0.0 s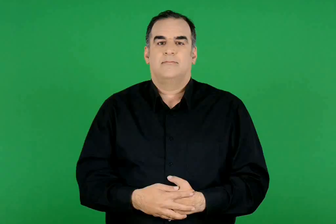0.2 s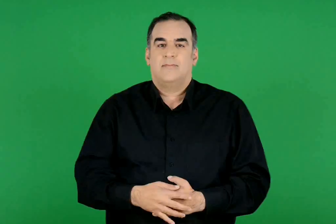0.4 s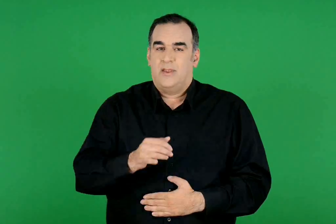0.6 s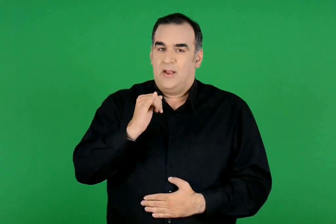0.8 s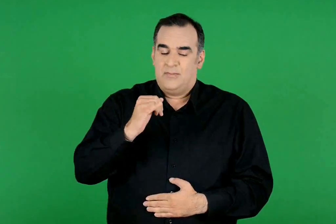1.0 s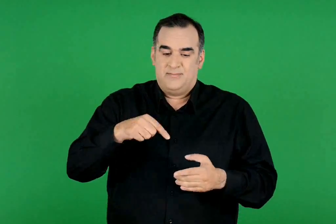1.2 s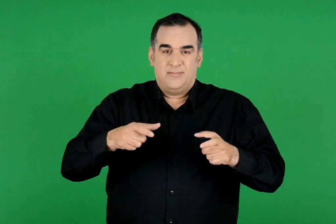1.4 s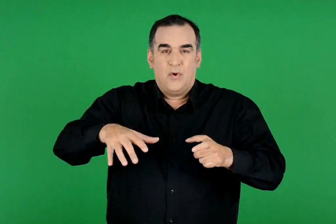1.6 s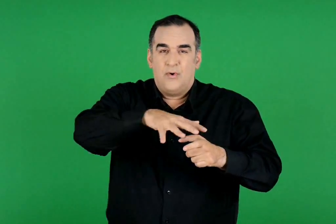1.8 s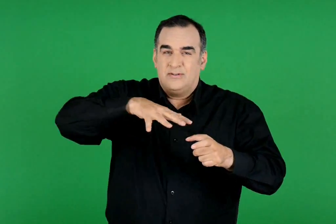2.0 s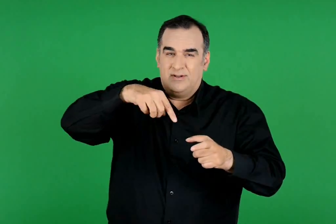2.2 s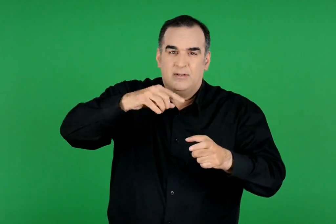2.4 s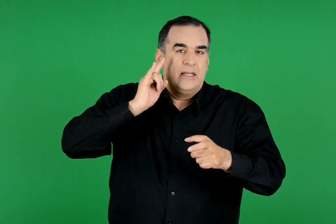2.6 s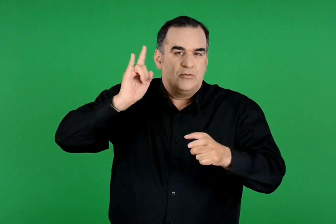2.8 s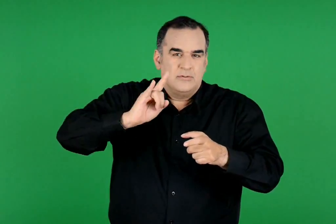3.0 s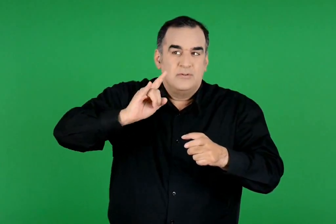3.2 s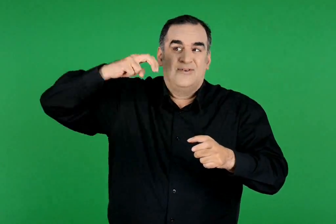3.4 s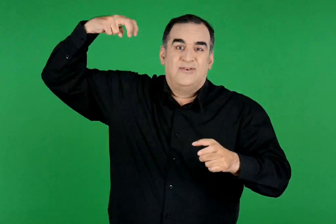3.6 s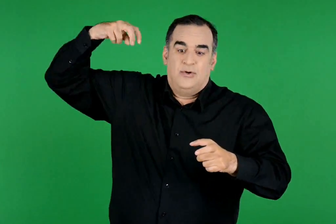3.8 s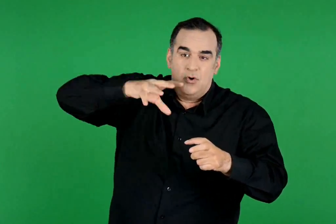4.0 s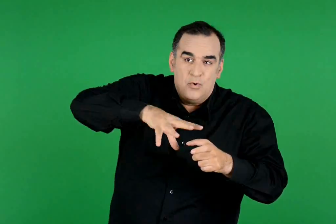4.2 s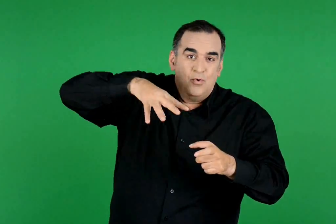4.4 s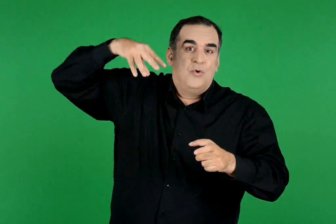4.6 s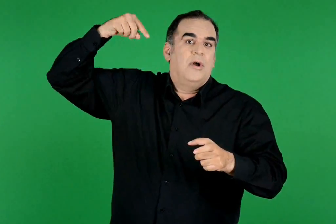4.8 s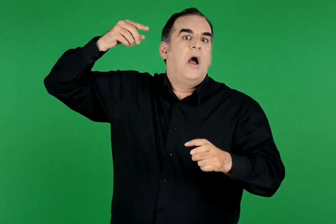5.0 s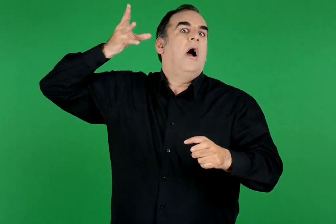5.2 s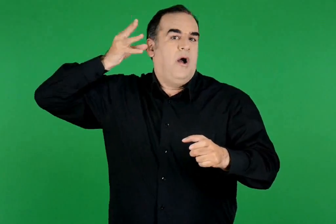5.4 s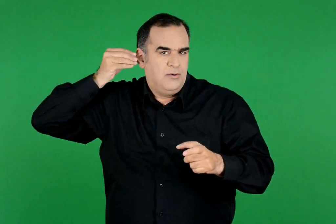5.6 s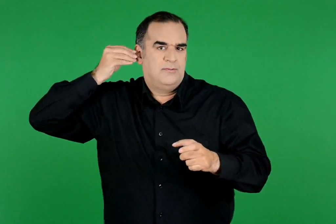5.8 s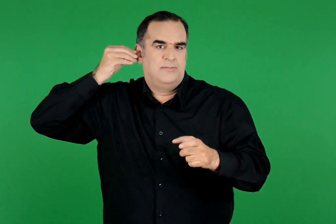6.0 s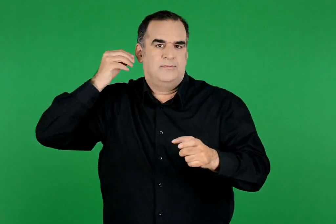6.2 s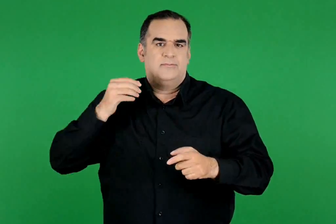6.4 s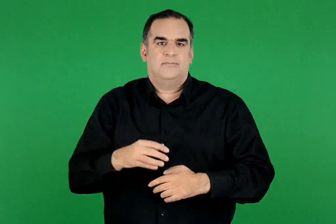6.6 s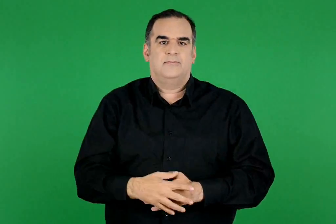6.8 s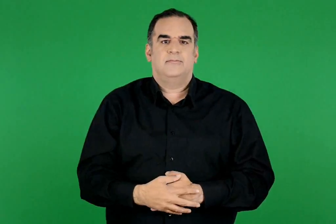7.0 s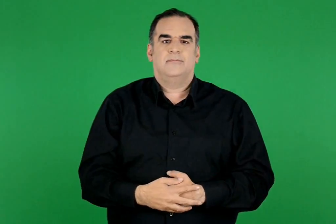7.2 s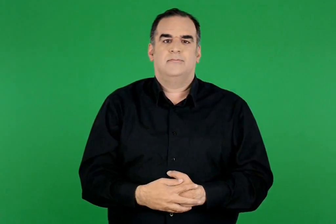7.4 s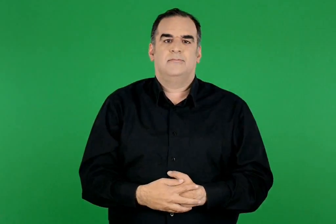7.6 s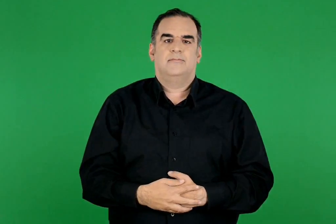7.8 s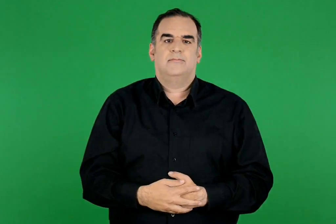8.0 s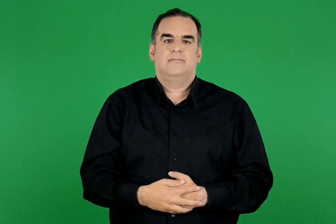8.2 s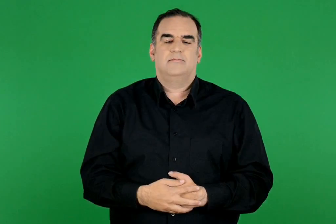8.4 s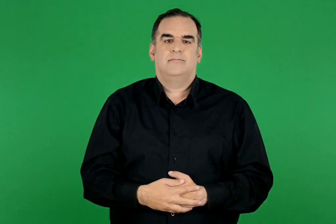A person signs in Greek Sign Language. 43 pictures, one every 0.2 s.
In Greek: ακόμη και ο παραμικρός ήχος από την ορχήστρα ακούγεται και στο πιο ψηλό κάθισμα του θεάτρου
